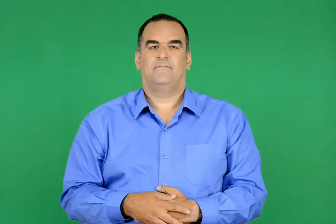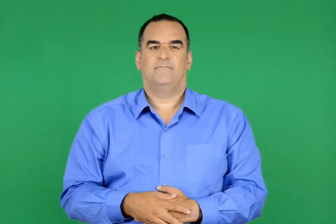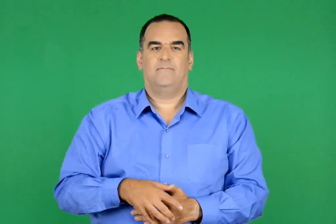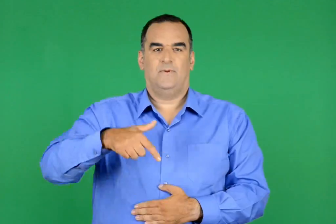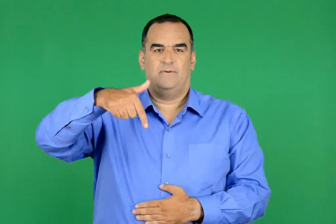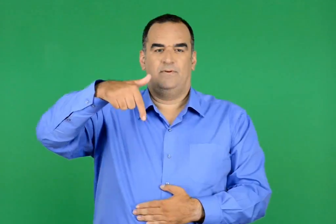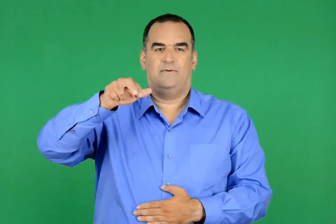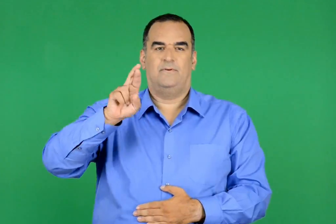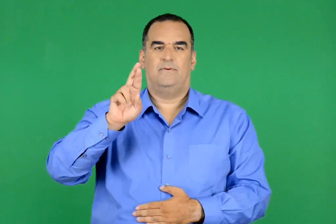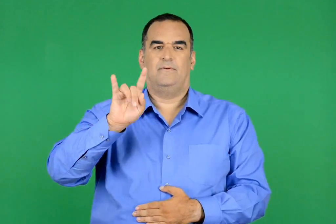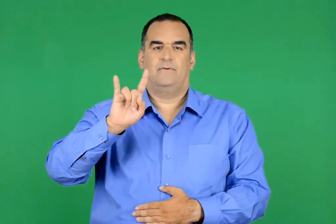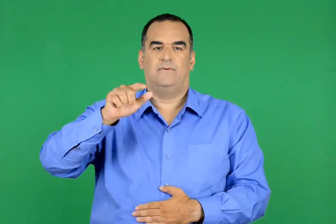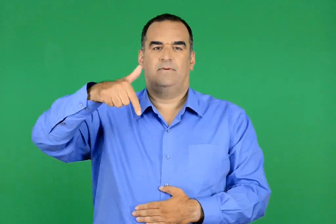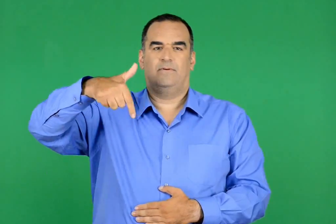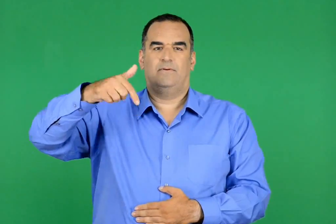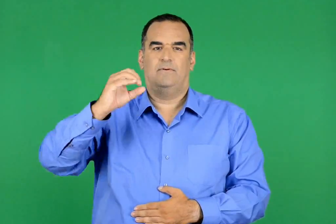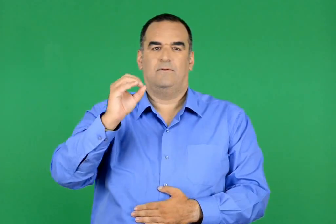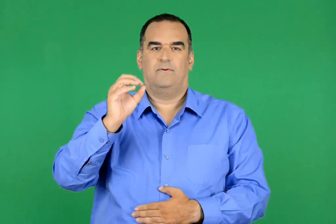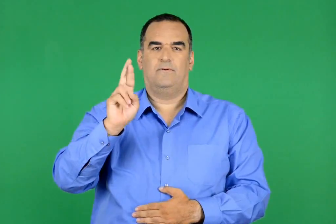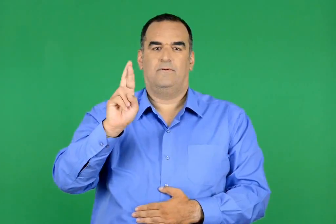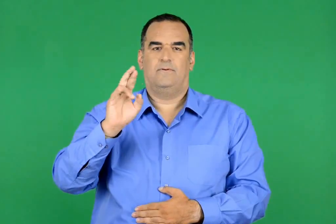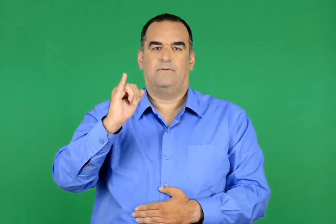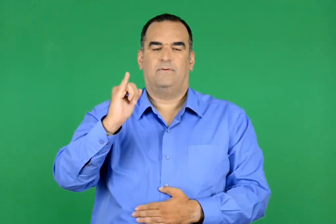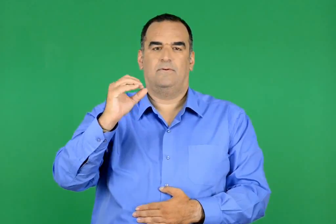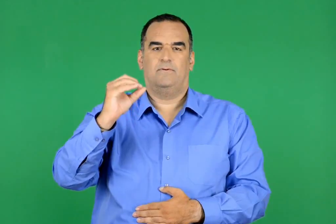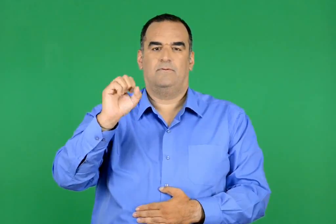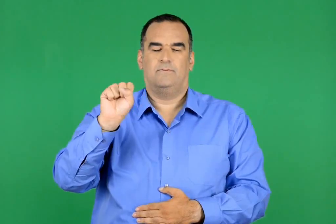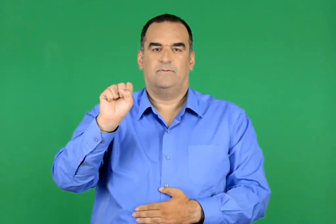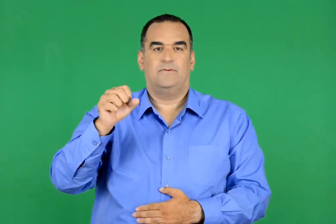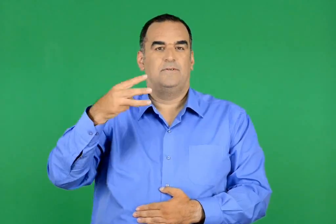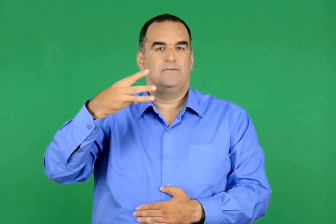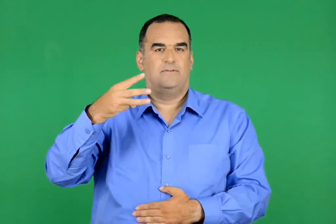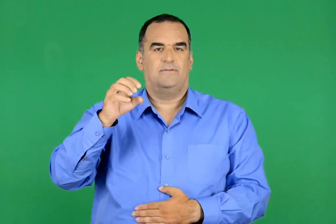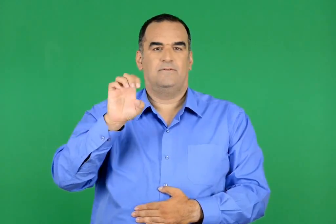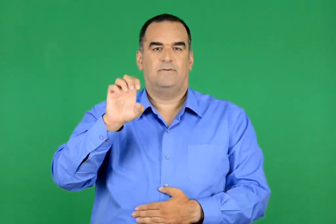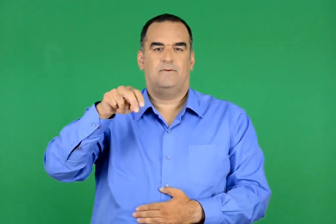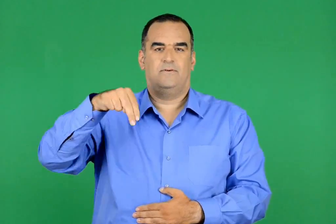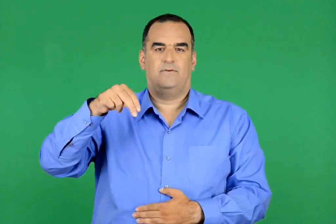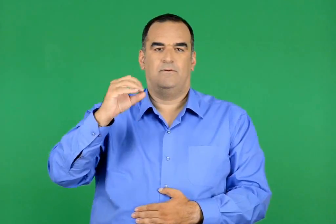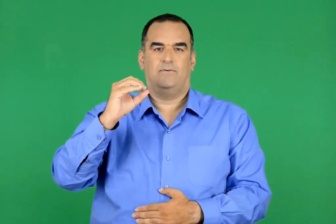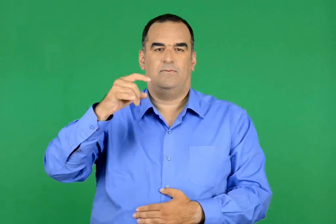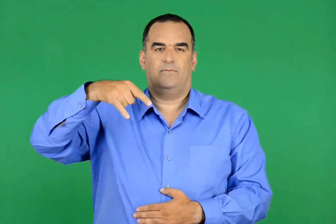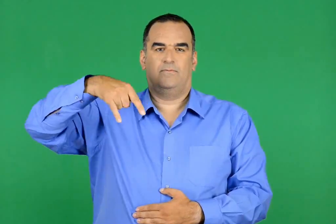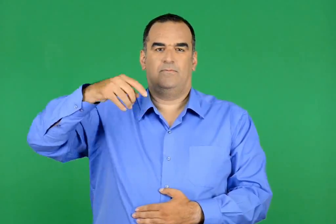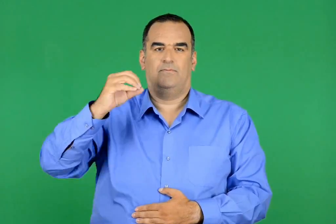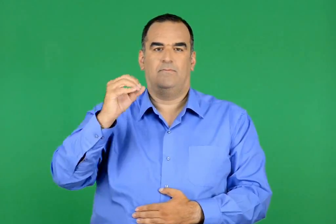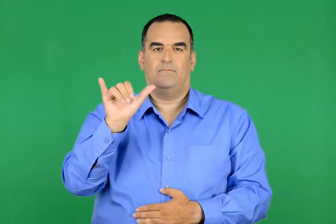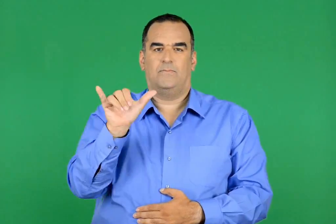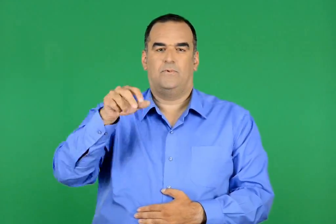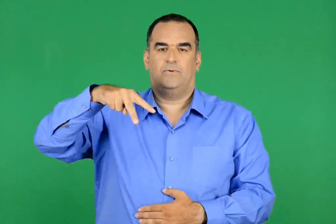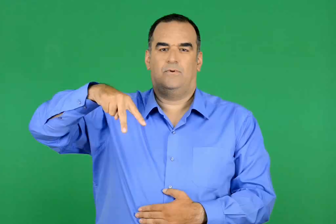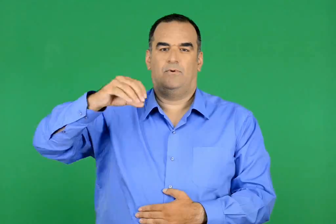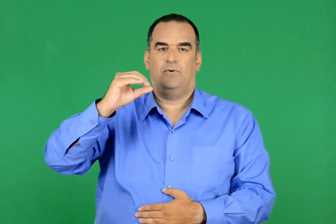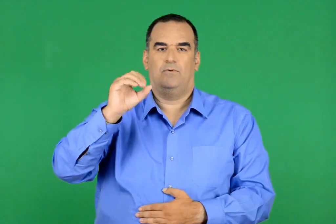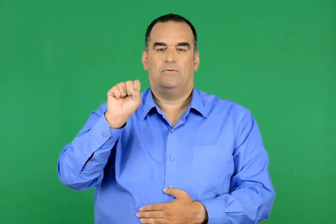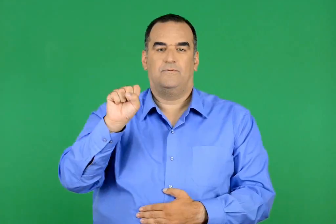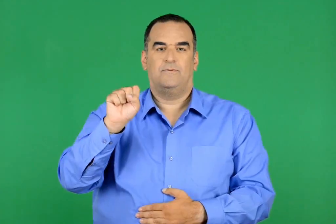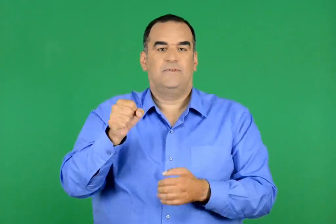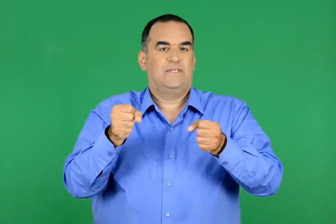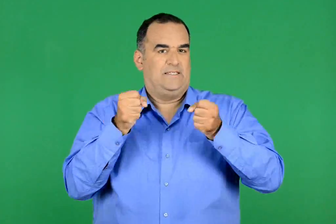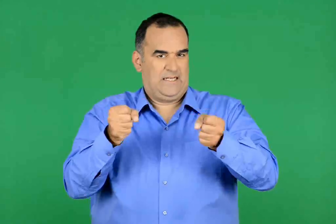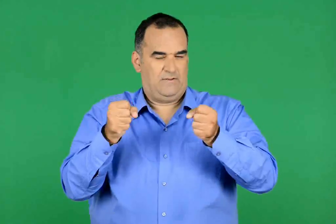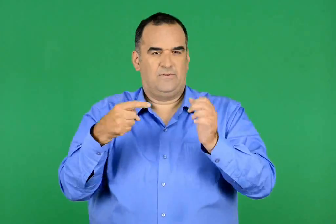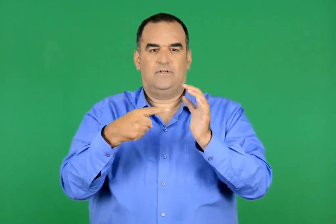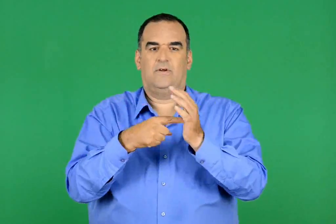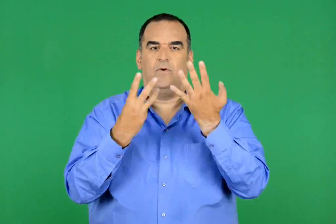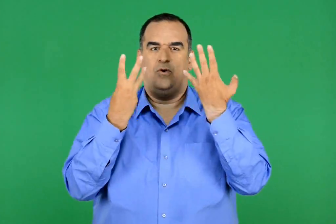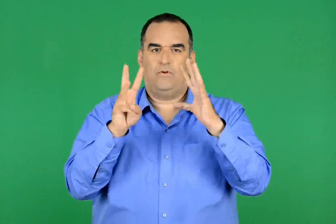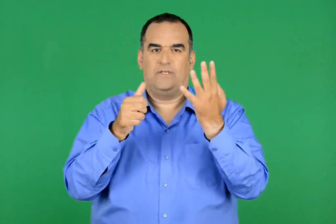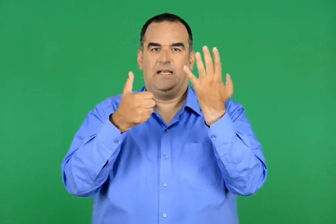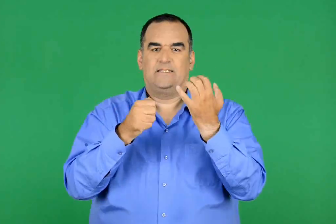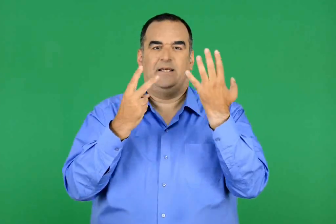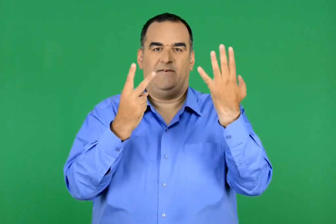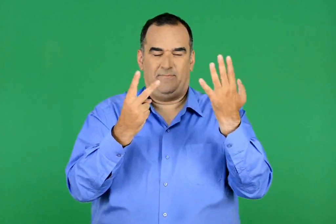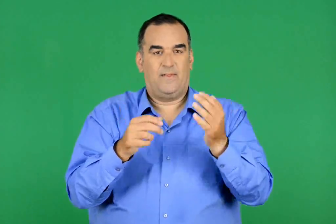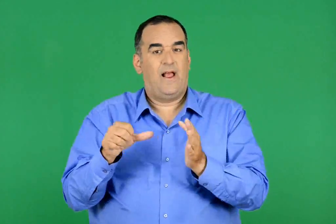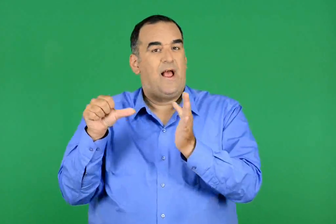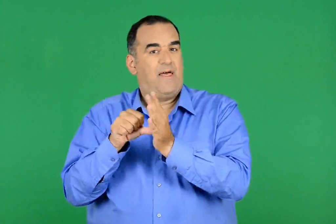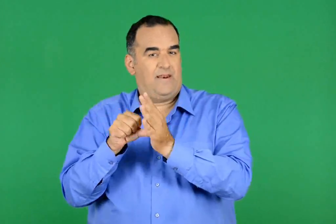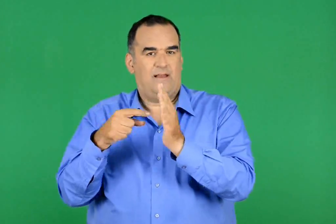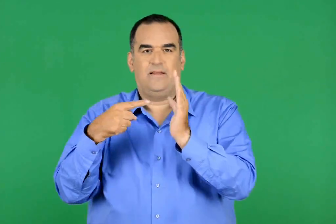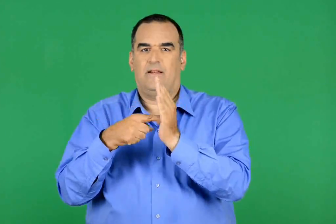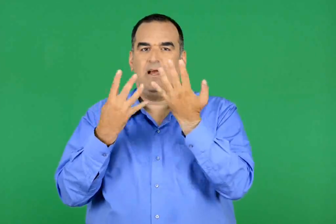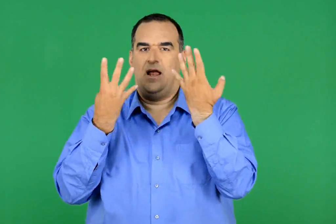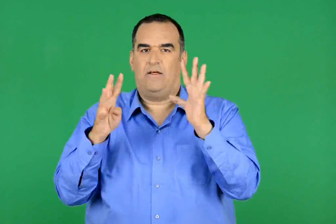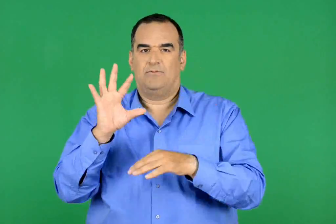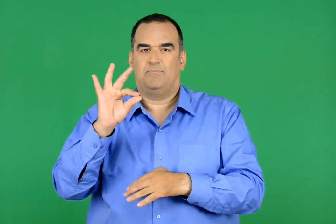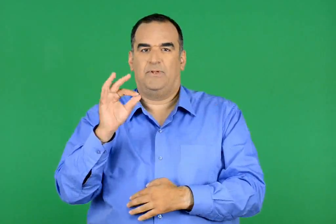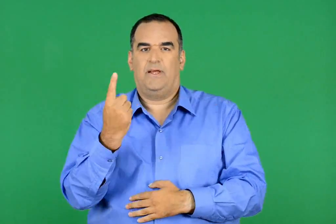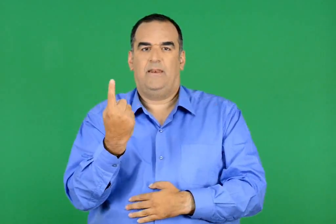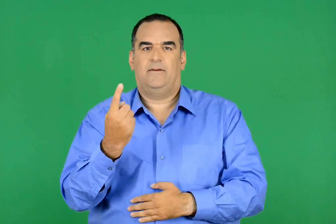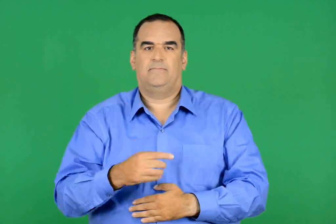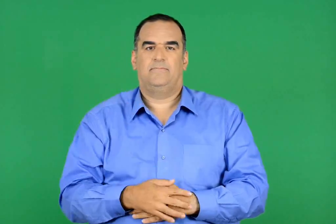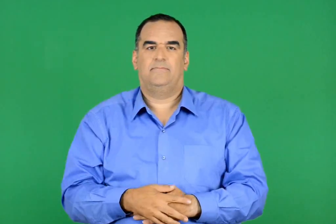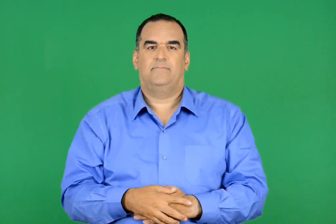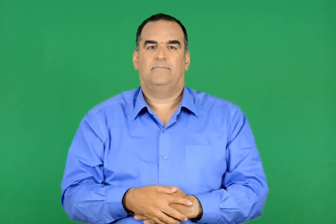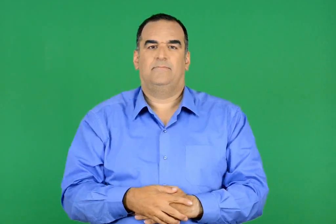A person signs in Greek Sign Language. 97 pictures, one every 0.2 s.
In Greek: γρηγόριος ξενόπουλος ζάκυνθος 1867 αθήνα 1951
